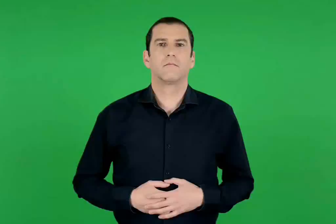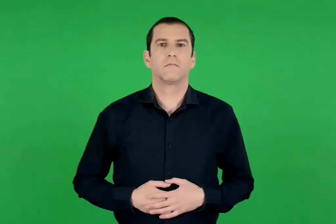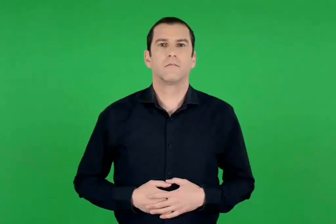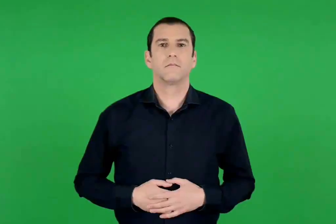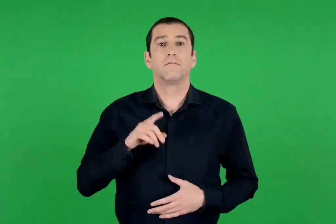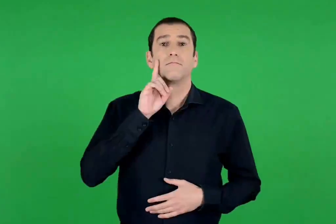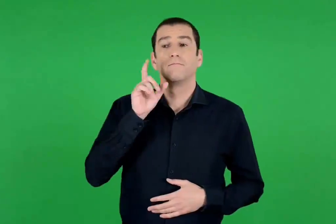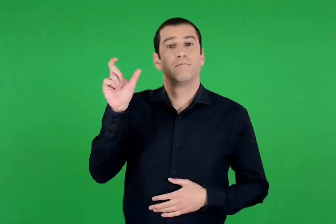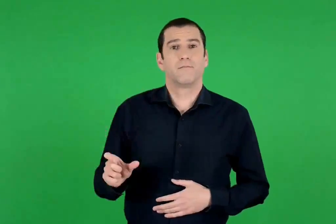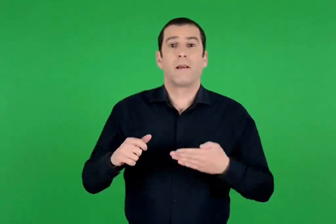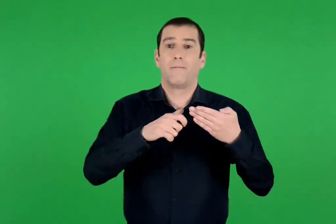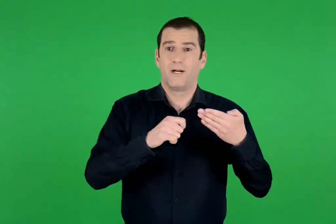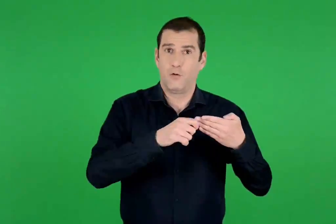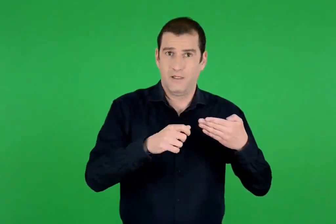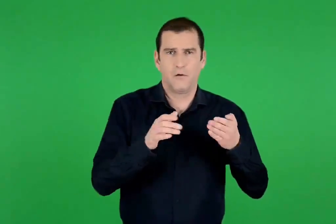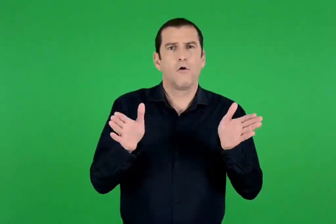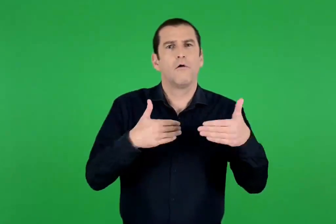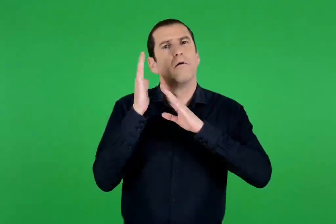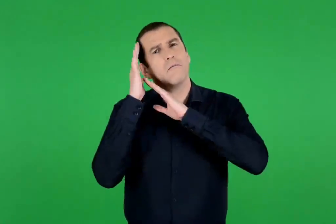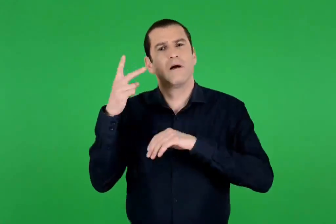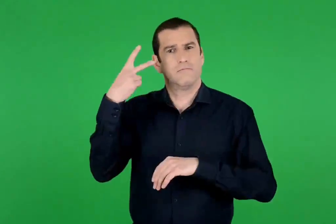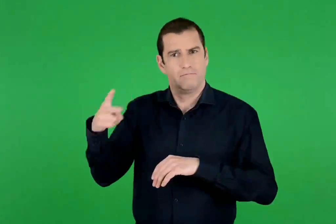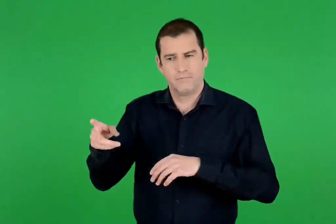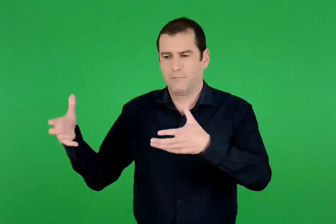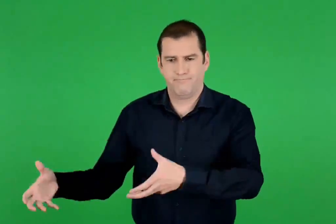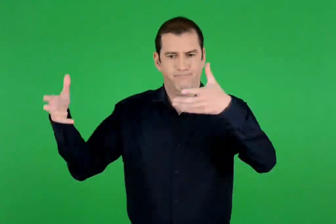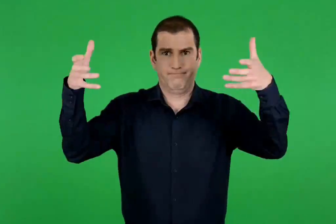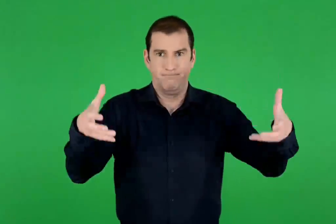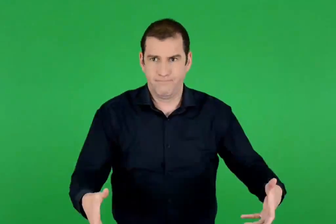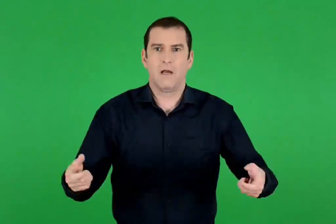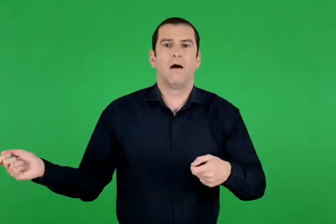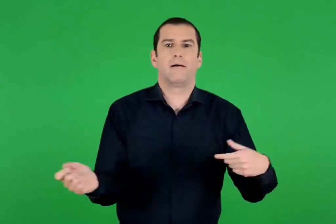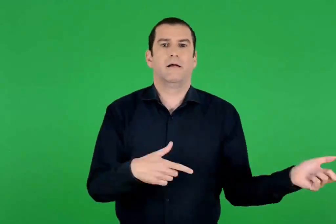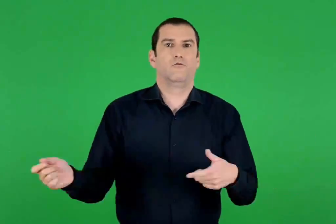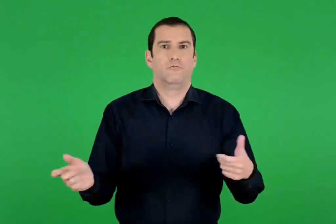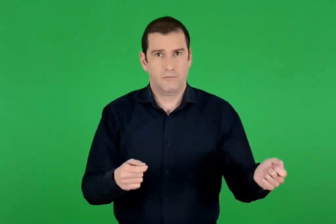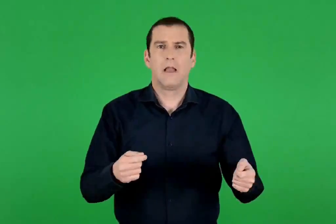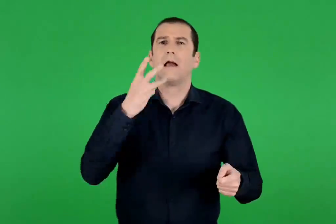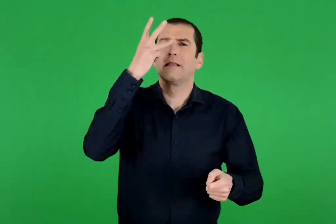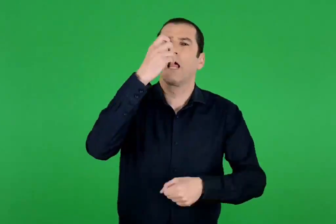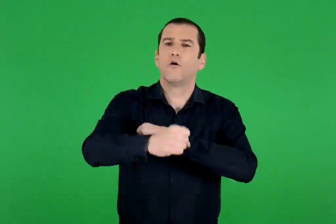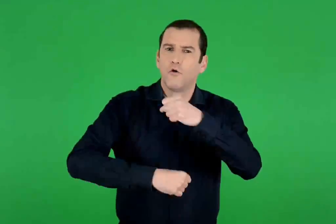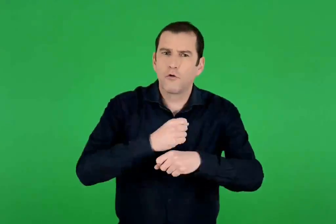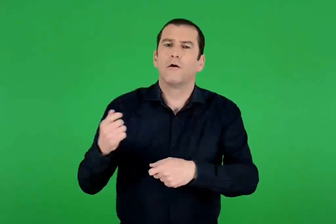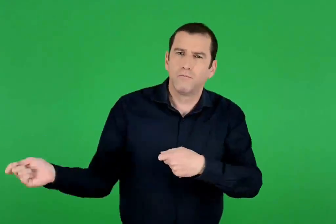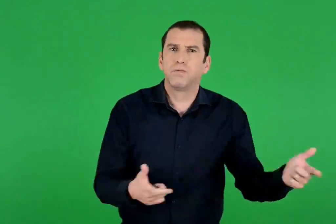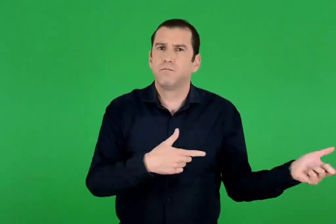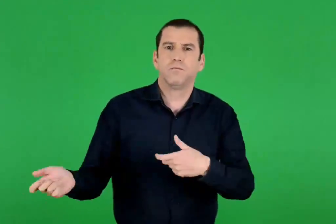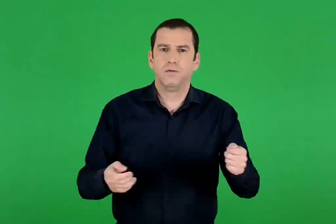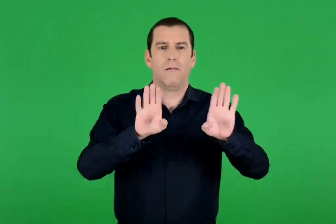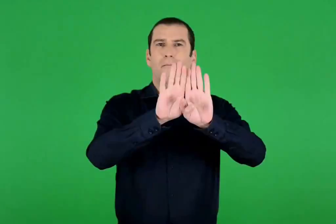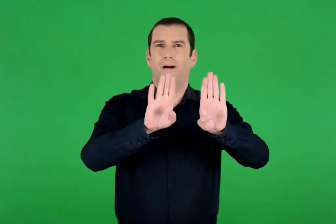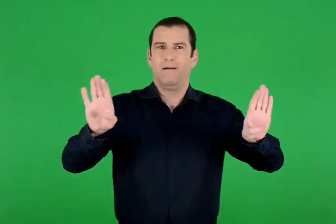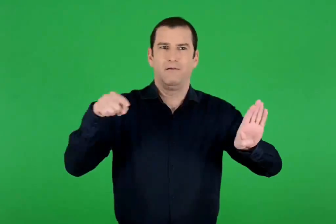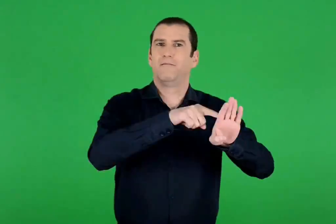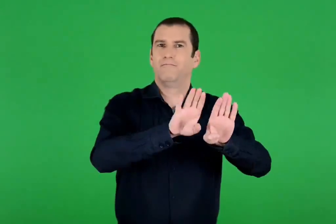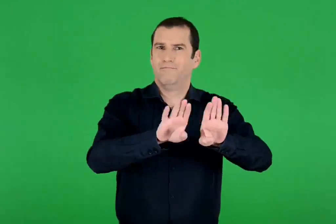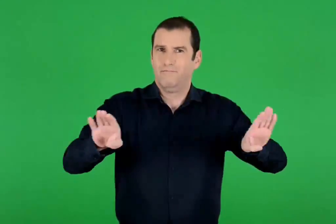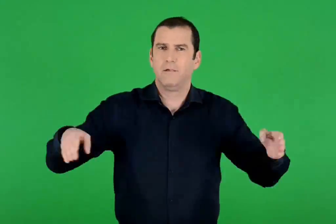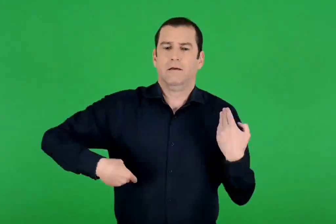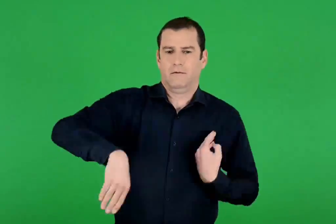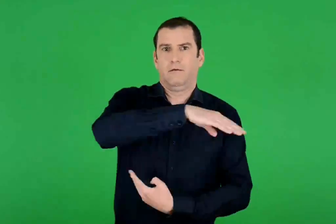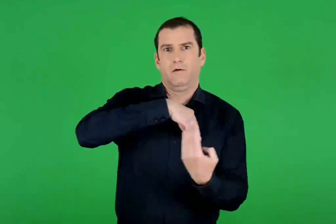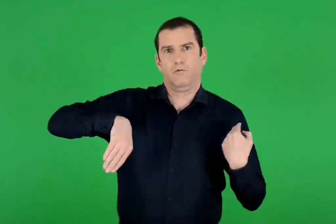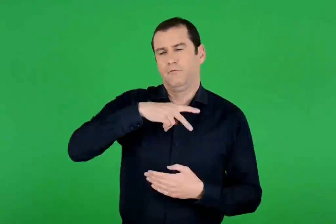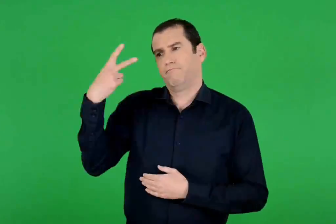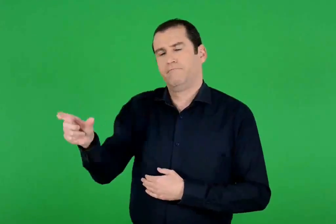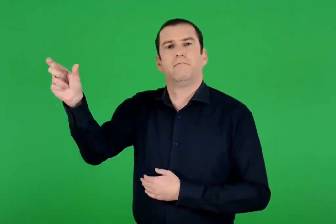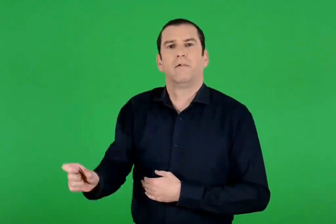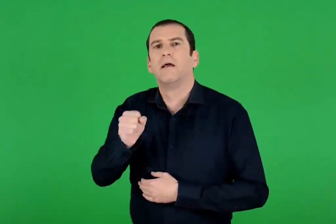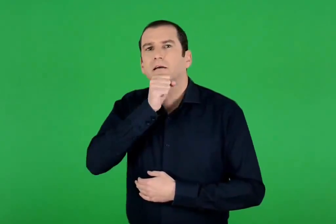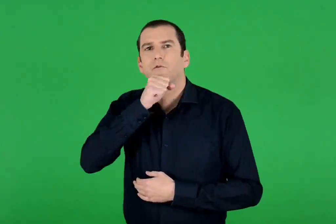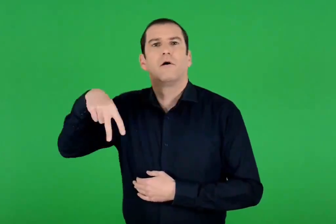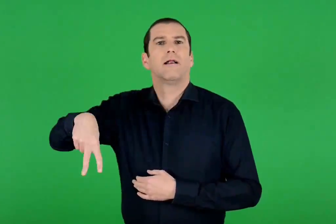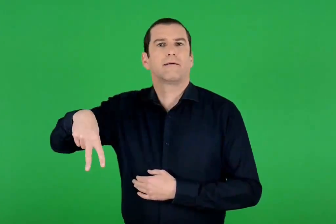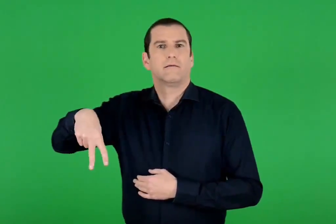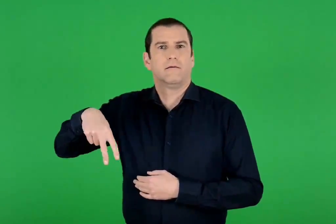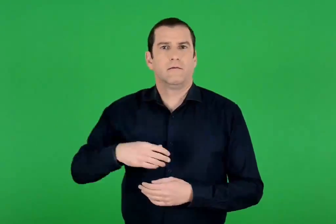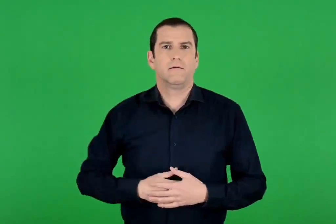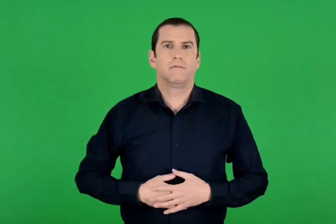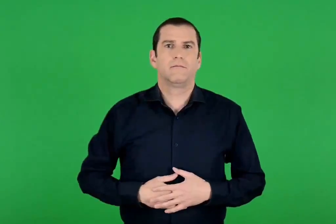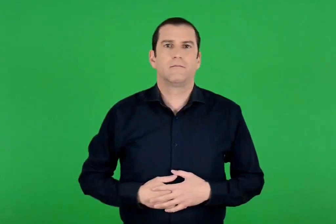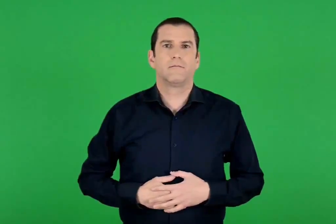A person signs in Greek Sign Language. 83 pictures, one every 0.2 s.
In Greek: η πηνελόπη έστησε στην κάμαρά της αργαλειό κι ύφαινε τρία χρόνια ένα πανί ολοκέντητο , σάβανο του γέροντα λαέρτη
